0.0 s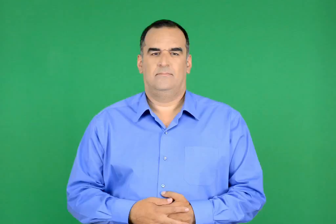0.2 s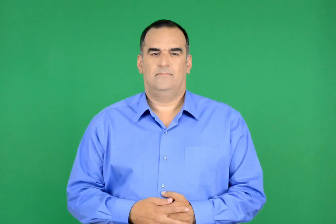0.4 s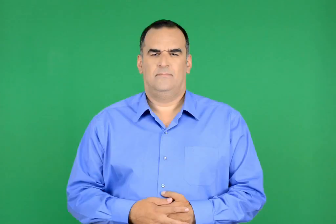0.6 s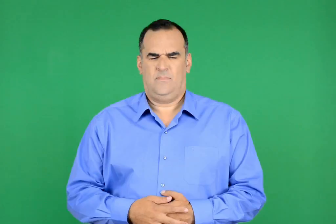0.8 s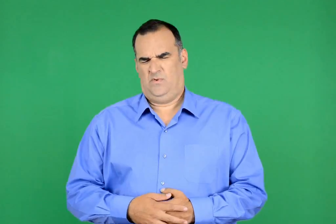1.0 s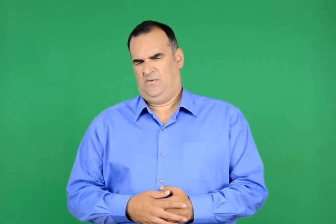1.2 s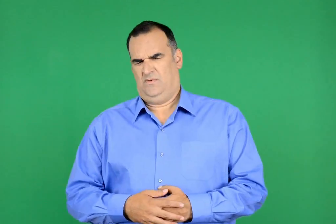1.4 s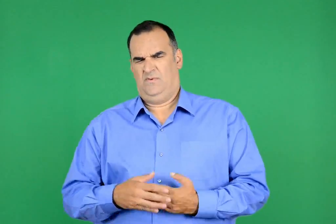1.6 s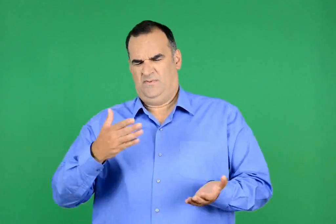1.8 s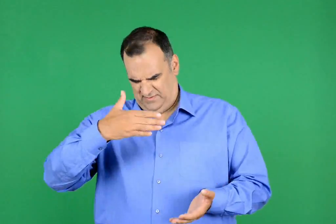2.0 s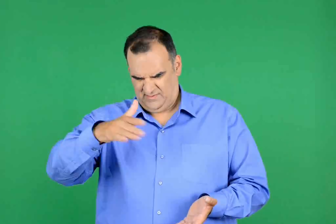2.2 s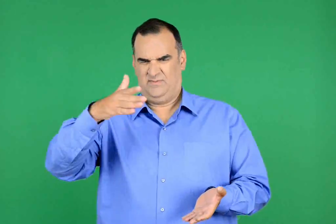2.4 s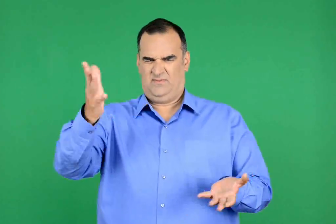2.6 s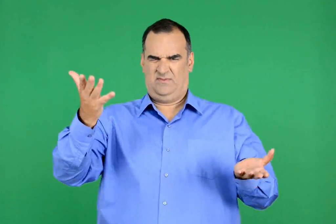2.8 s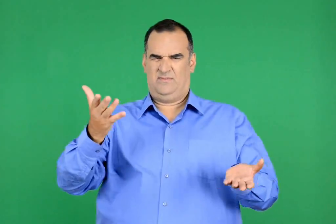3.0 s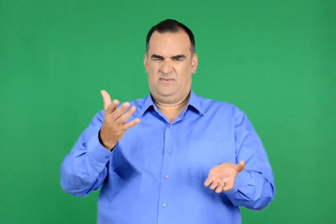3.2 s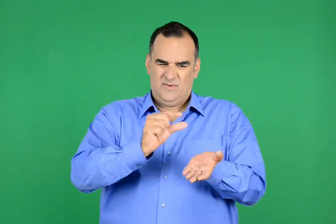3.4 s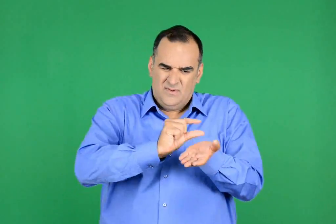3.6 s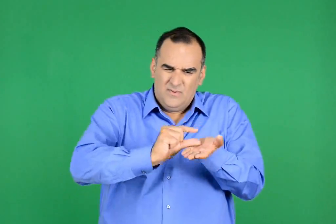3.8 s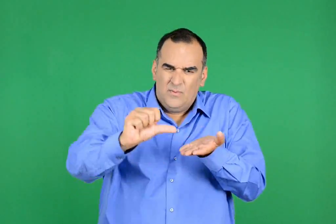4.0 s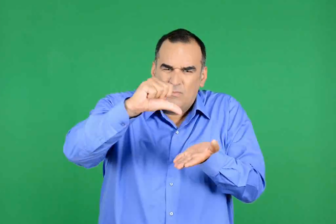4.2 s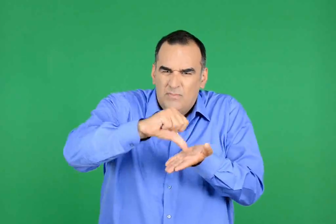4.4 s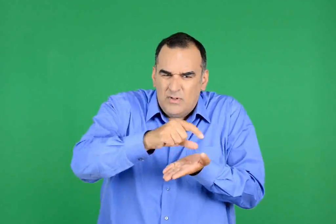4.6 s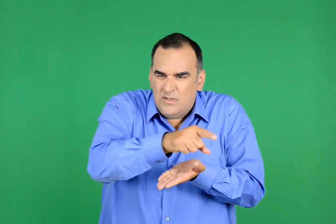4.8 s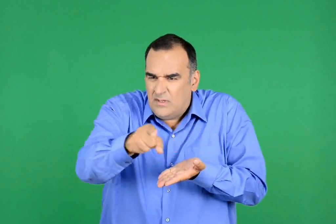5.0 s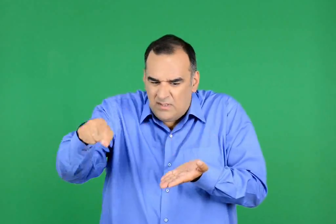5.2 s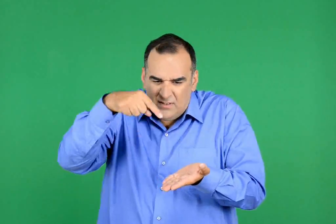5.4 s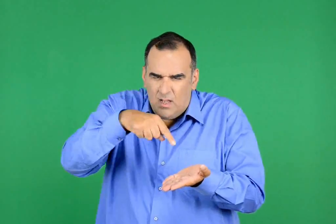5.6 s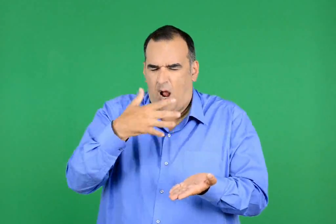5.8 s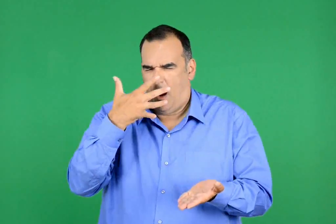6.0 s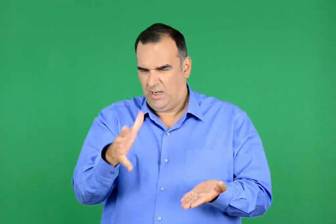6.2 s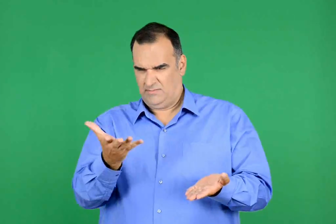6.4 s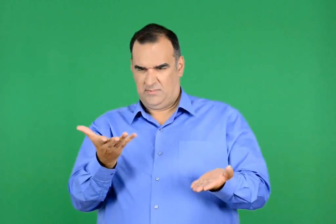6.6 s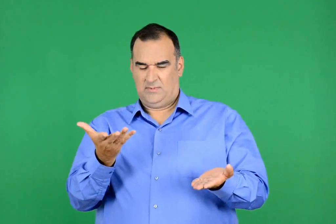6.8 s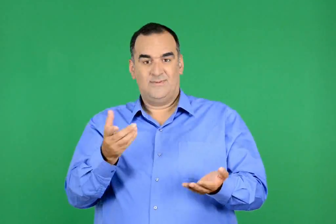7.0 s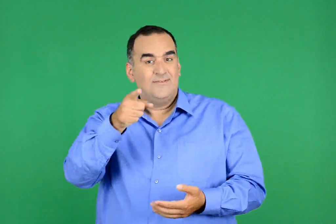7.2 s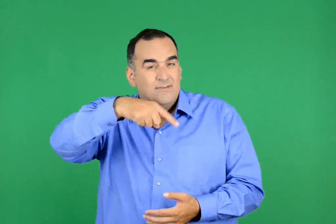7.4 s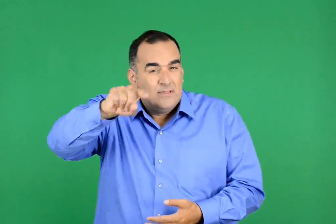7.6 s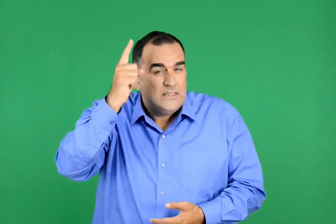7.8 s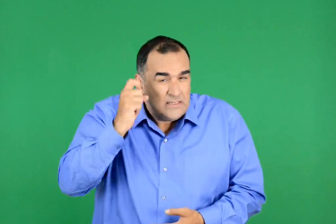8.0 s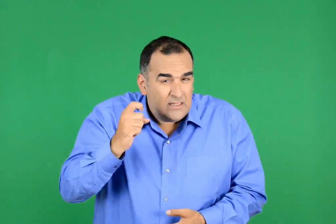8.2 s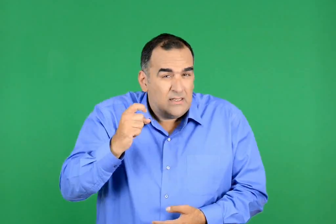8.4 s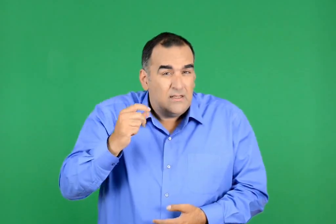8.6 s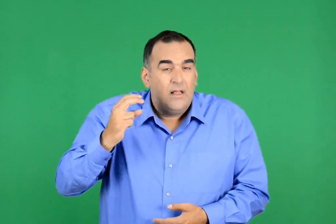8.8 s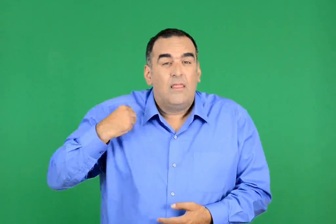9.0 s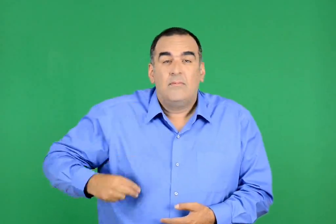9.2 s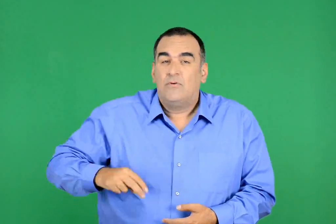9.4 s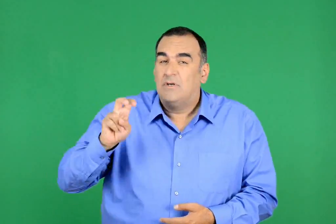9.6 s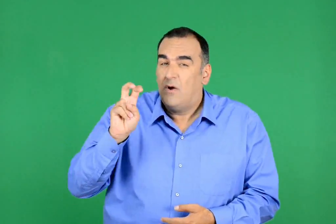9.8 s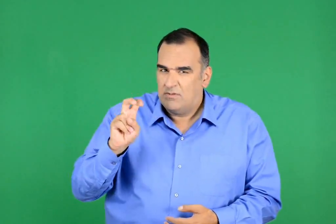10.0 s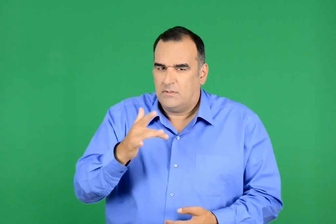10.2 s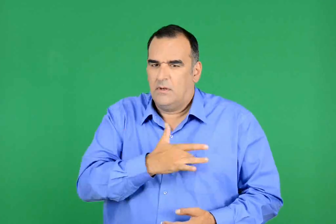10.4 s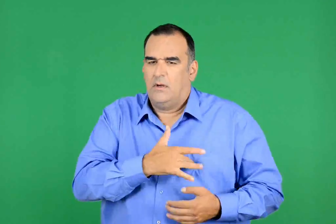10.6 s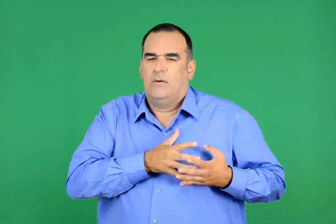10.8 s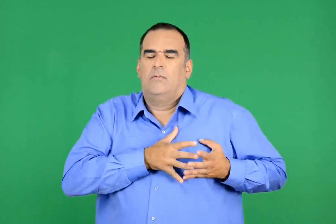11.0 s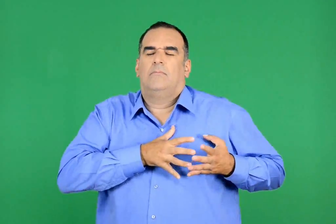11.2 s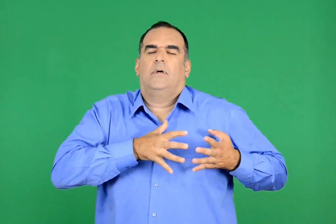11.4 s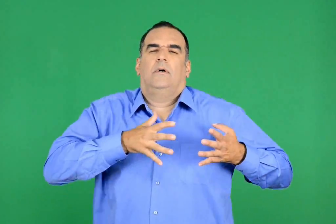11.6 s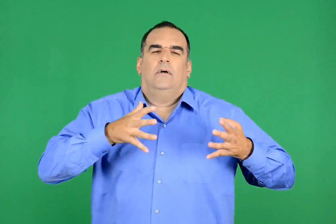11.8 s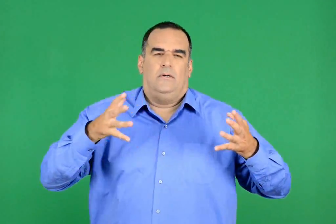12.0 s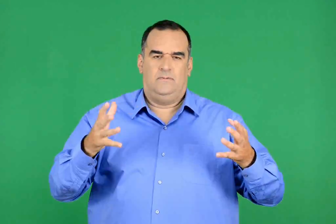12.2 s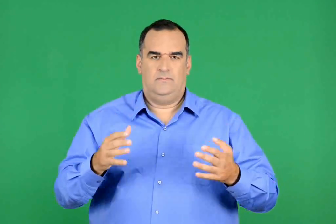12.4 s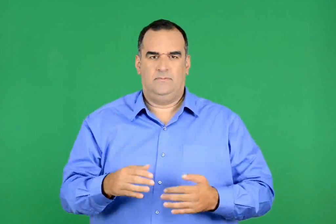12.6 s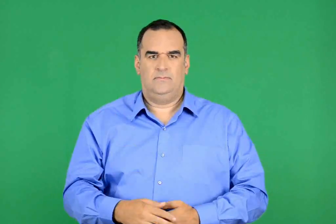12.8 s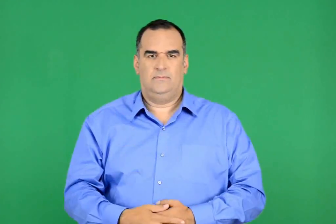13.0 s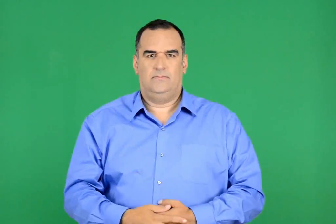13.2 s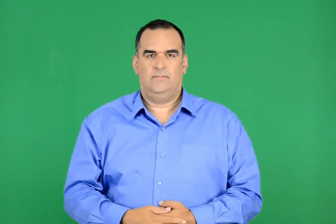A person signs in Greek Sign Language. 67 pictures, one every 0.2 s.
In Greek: ου να χαθείτε , να χαθείτε την κάνατε τη λιλιπούπολη σαν τα µούτρα σας , αλλά ως γνωστόν ο χαρχούδας είναι µεγαλόψυχος
